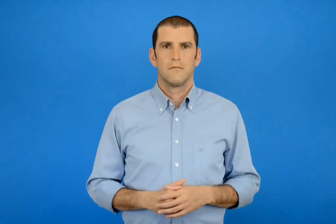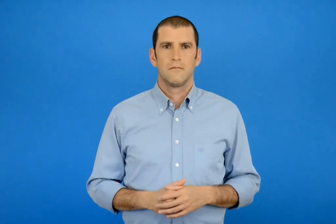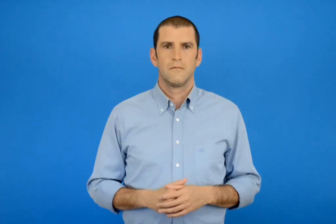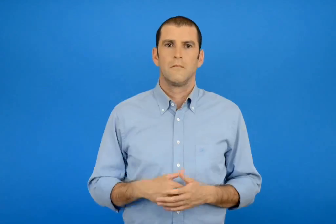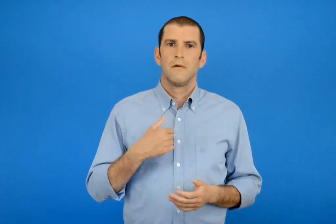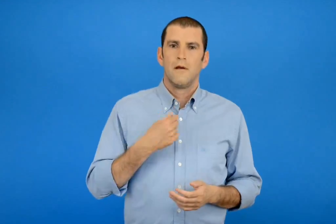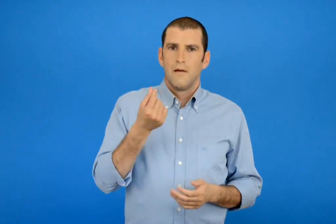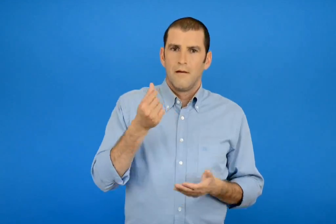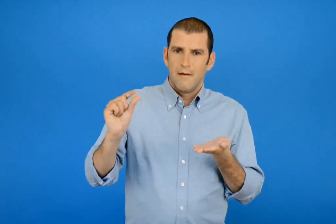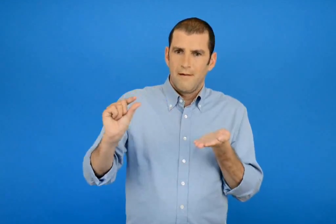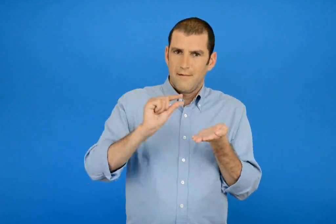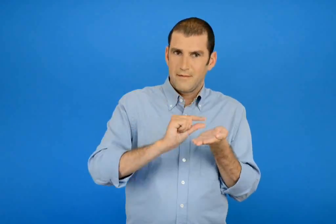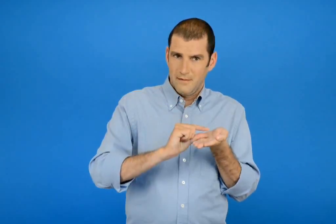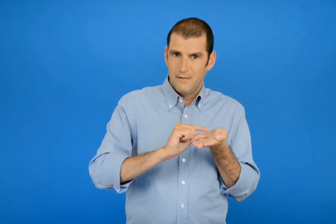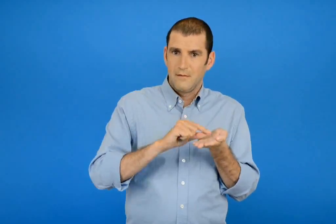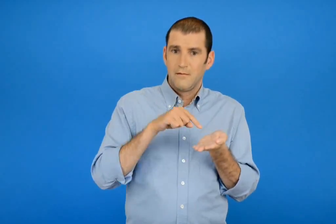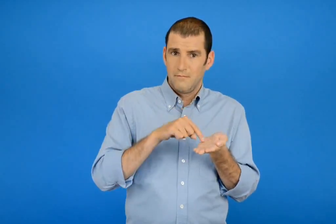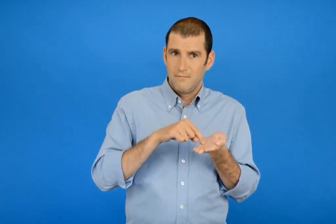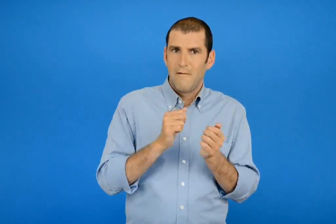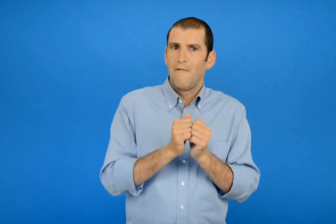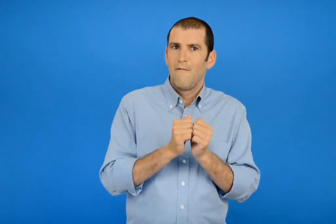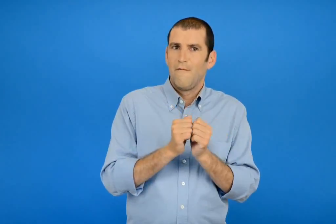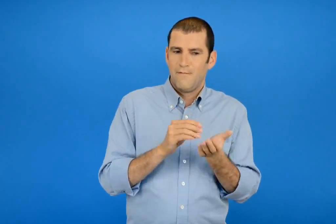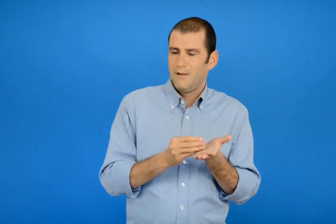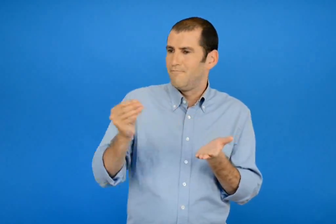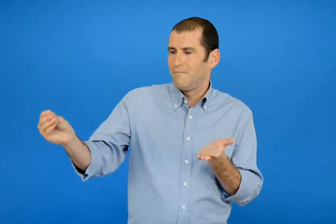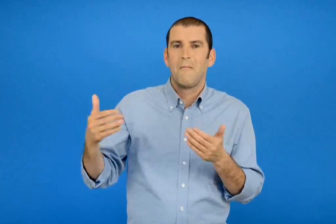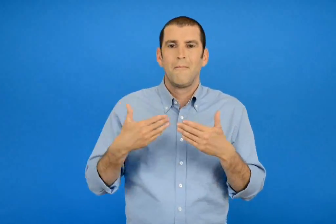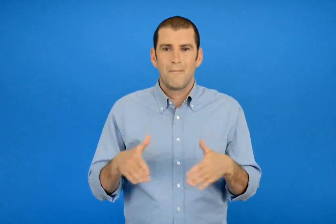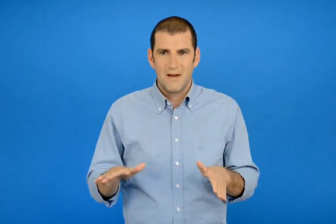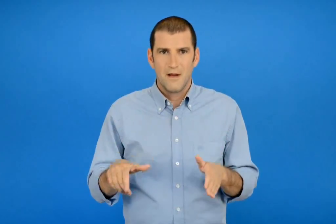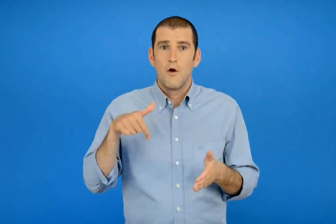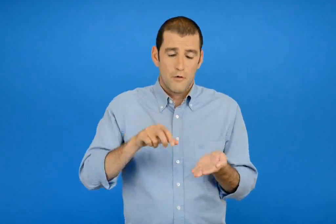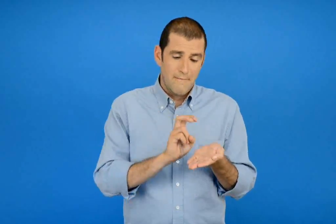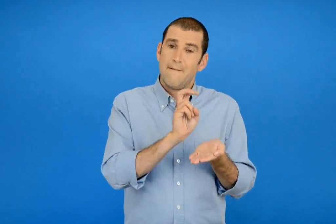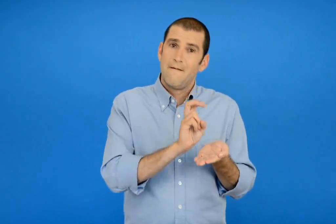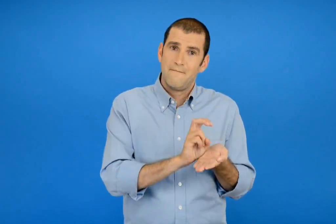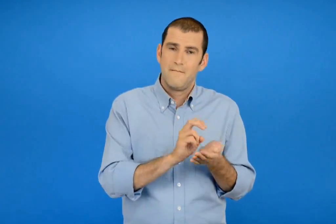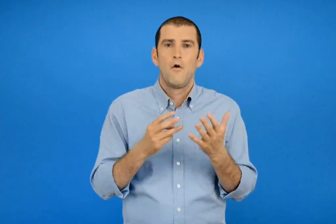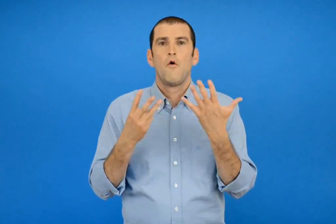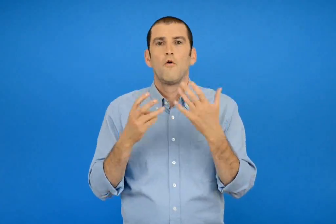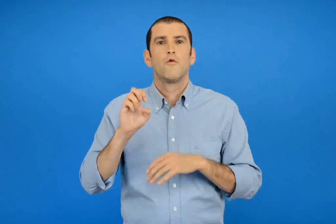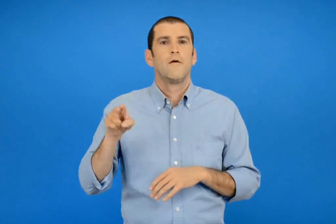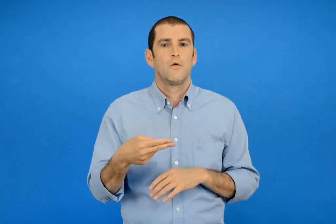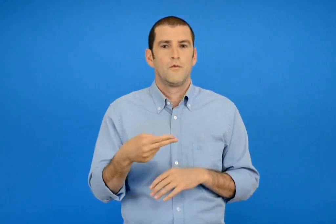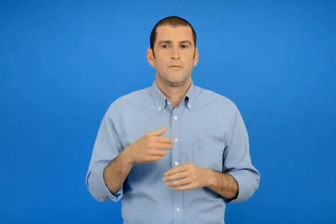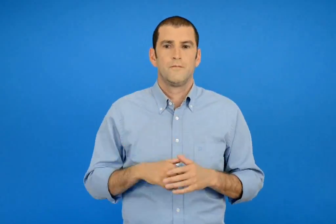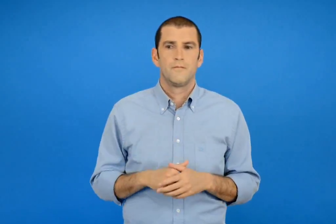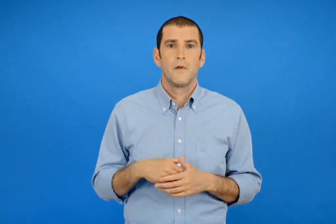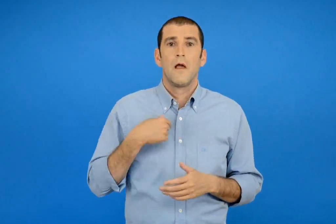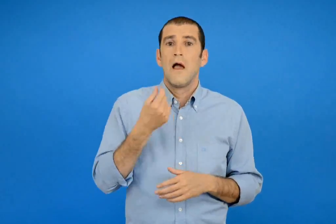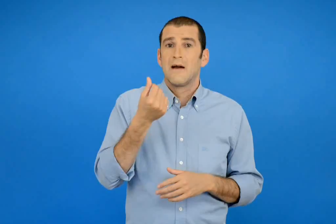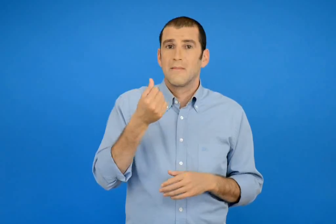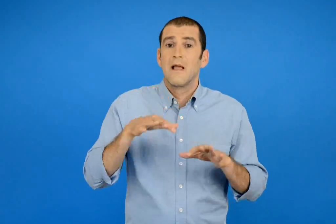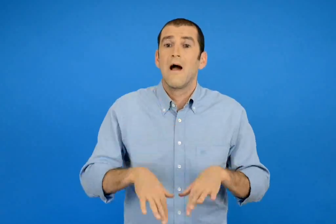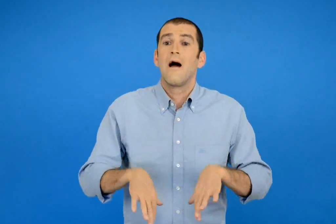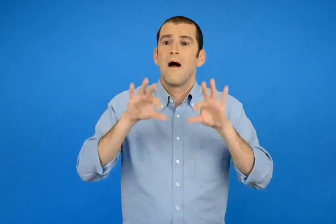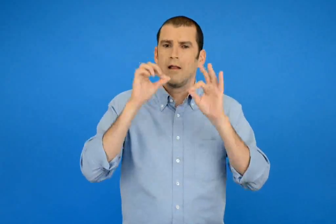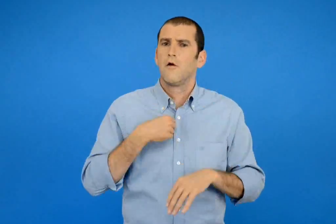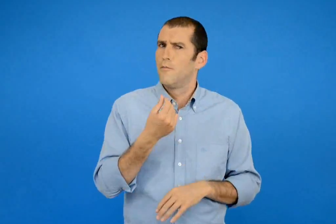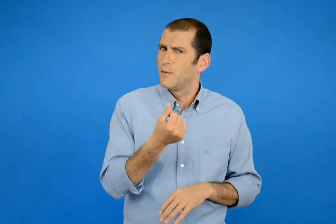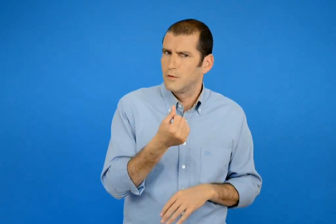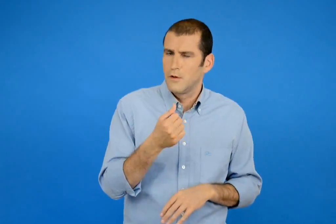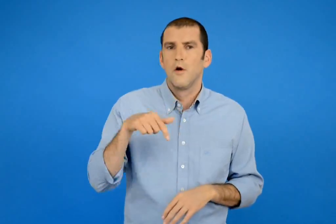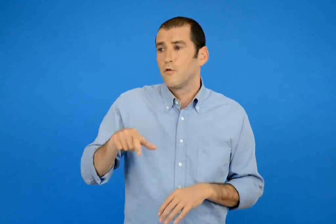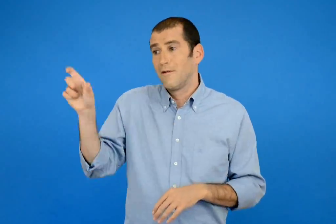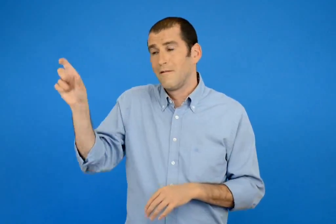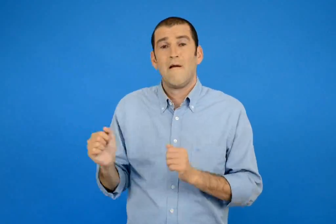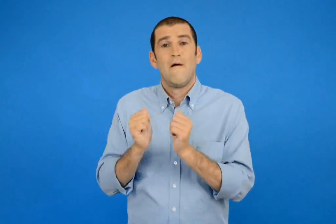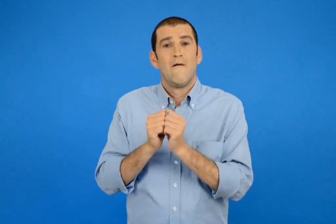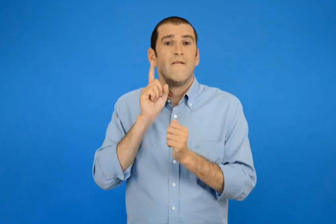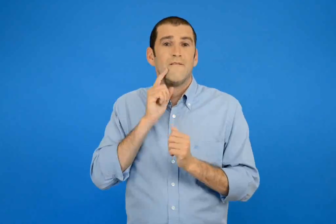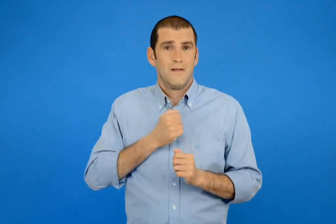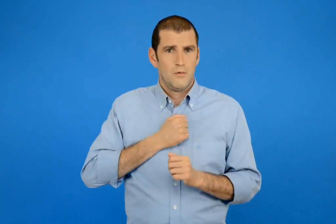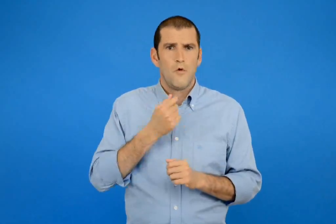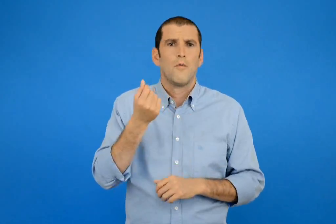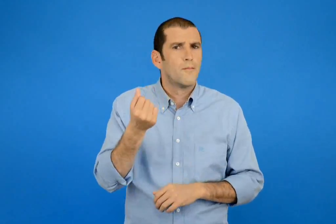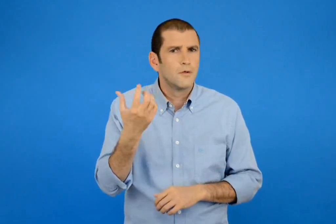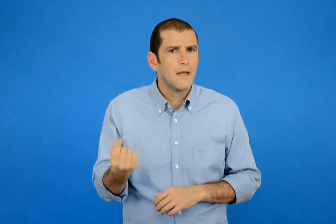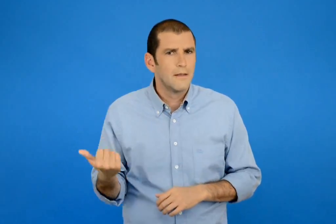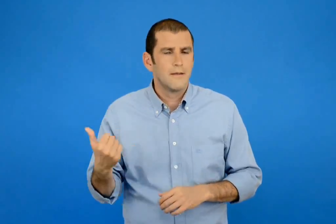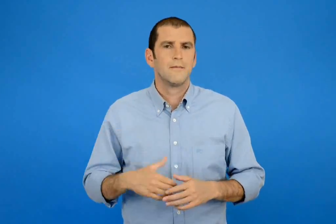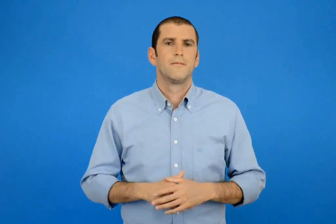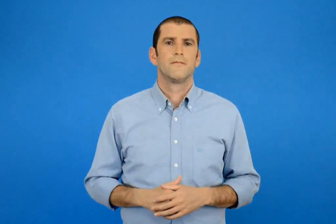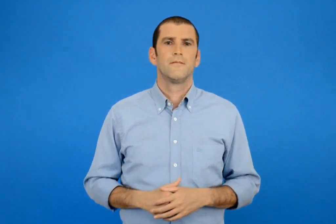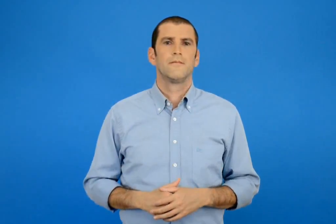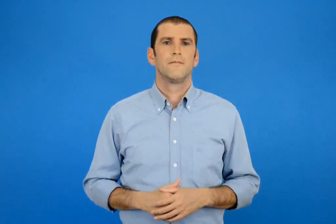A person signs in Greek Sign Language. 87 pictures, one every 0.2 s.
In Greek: έδωσα στη φίλη μου το μισό χαρτζιλίκι μου τώρα έχω 8 € πόσα χρήματα είχα στην αρχή και πόσα έχει τώρα η φίλη μου ;
